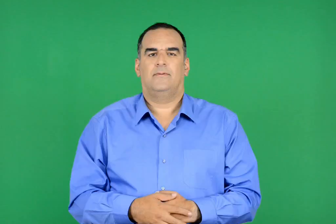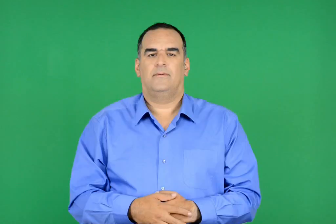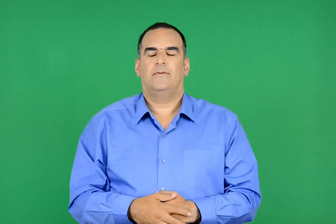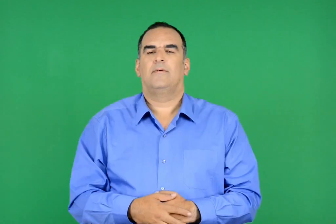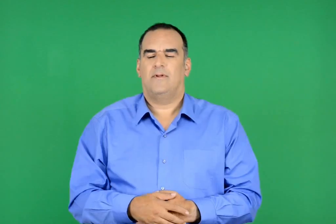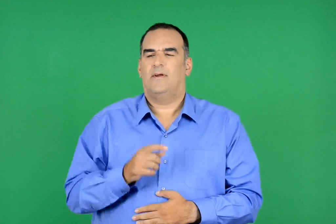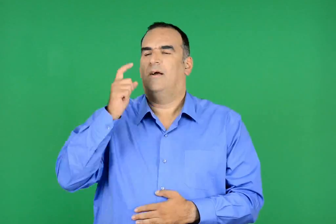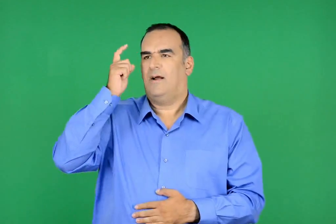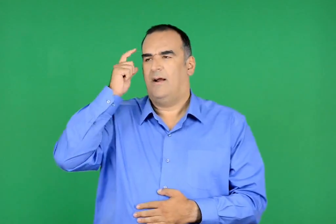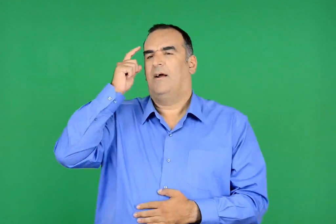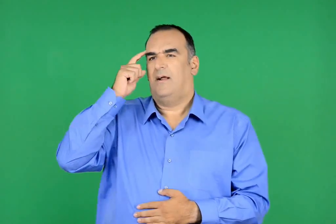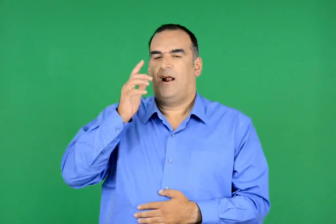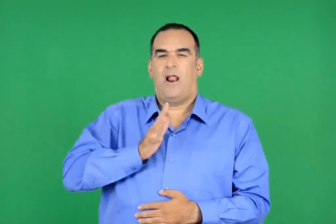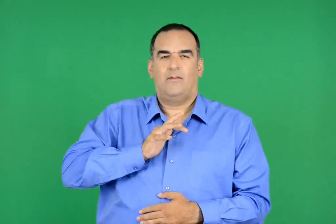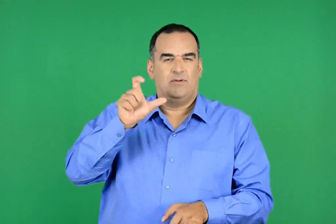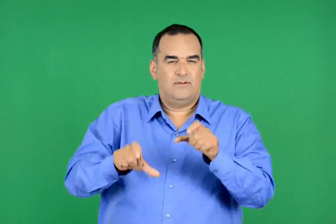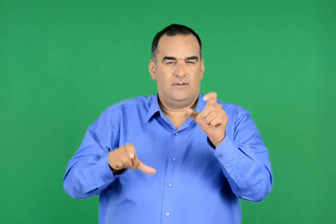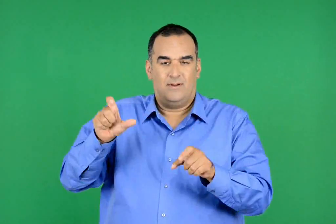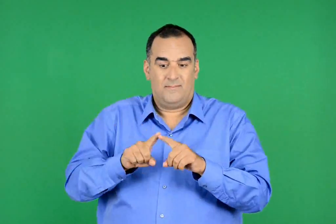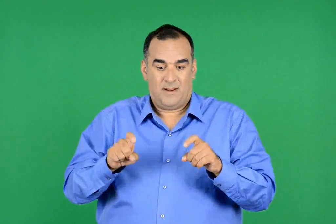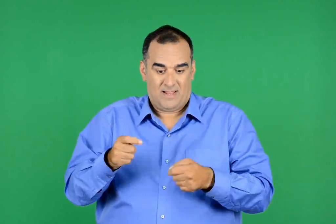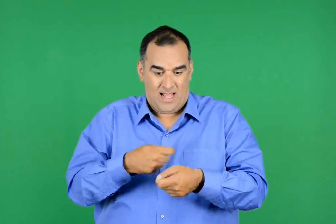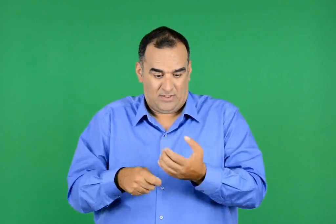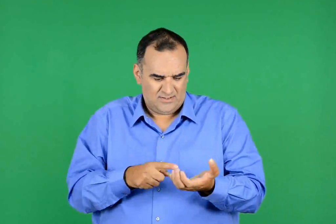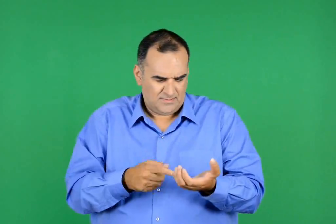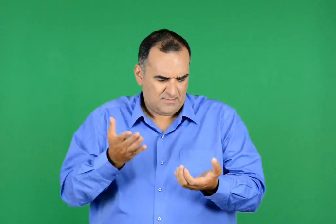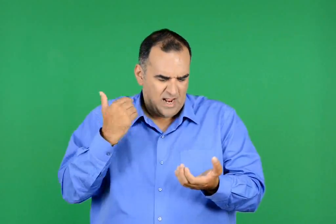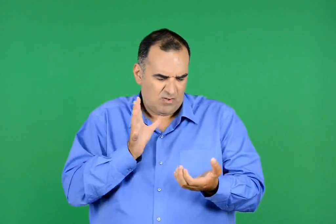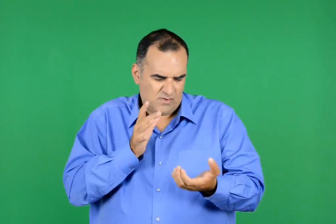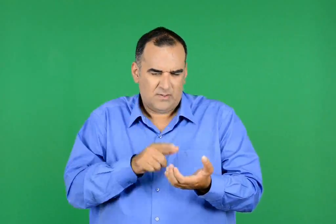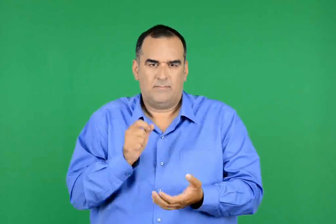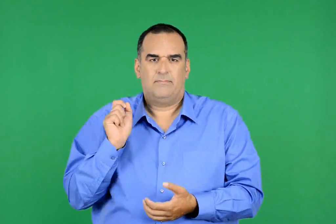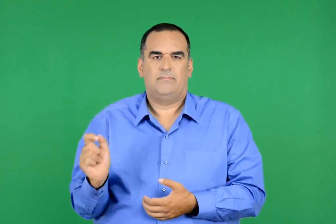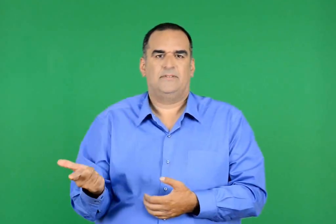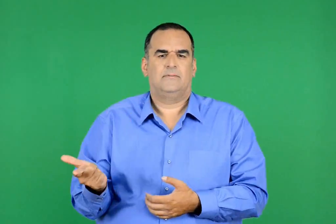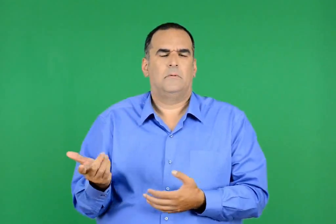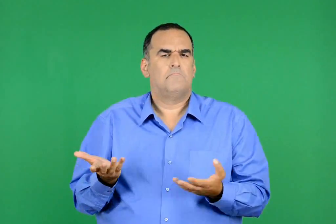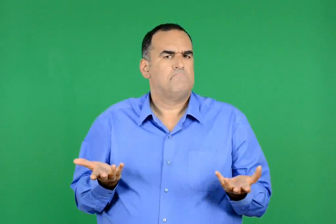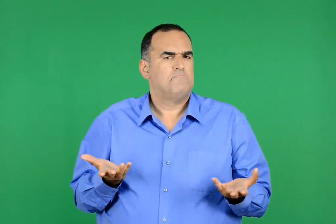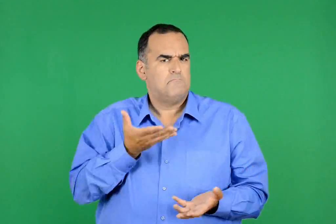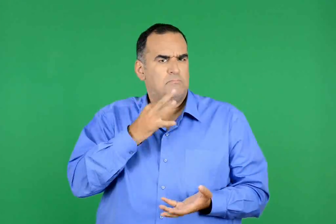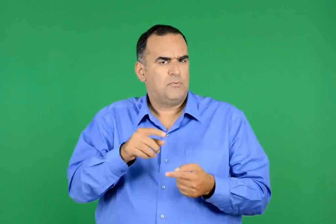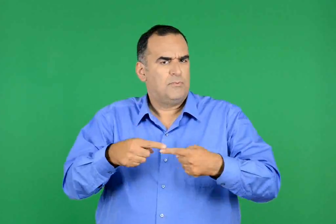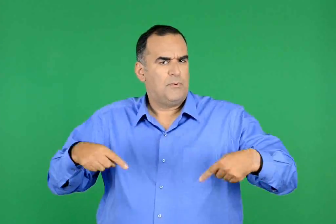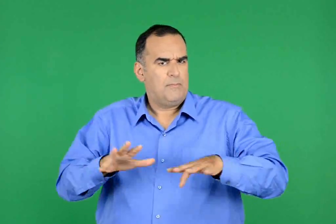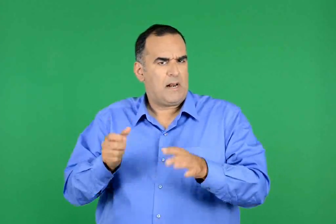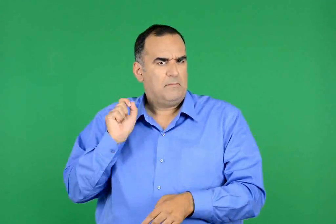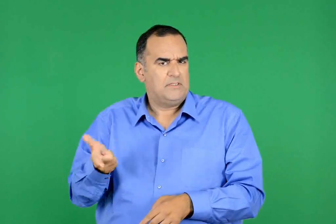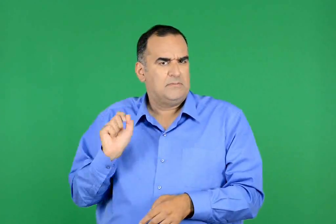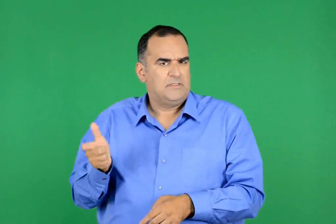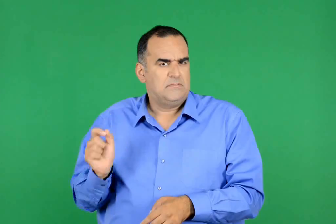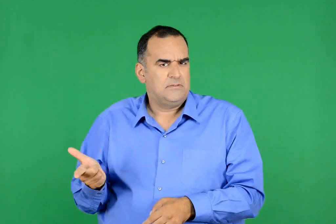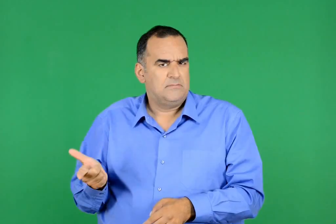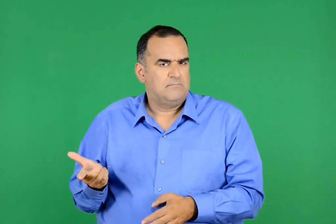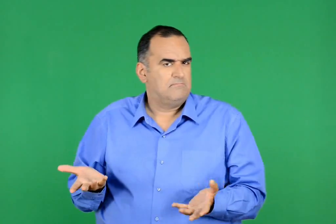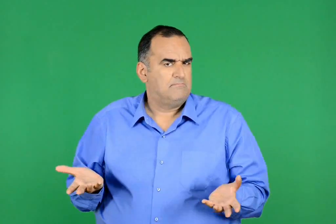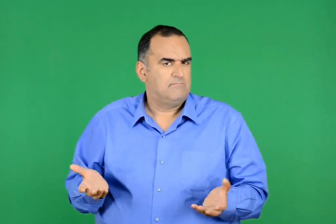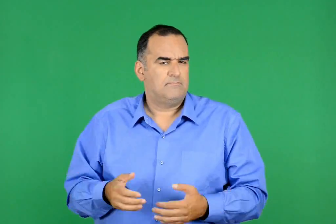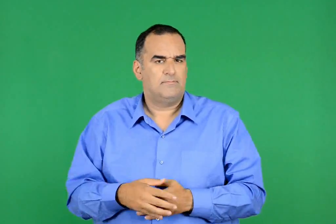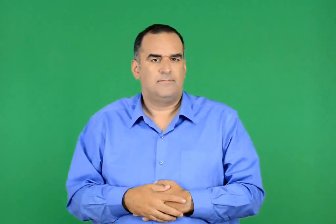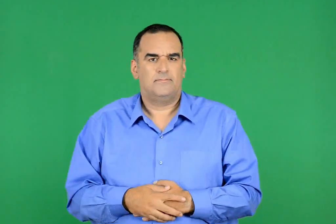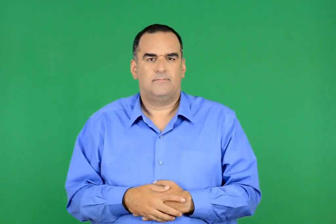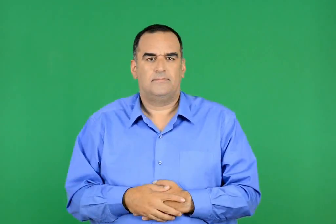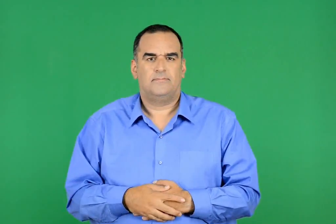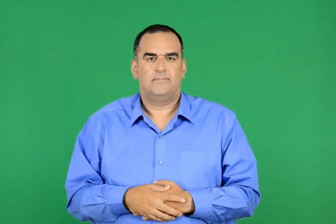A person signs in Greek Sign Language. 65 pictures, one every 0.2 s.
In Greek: φαίνεται πως όλα τα πετούν οι άνθρωποι , άμα παλιώσουν και γιατί τα πετούν άραγε στην παραλία ;
